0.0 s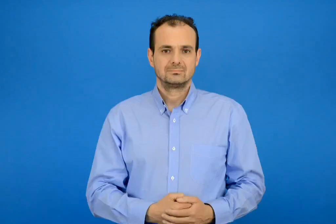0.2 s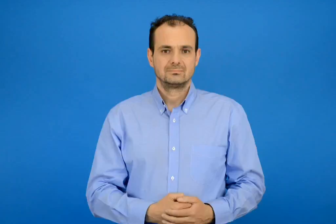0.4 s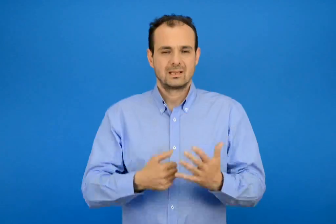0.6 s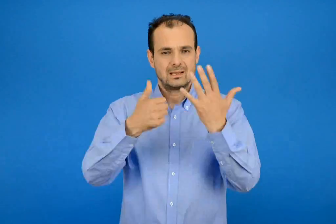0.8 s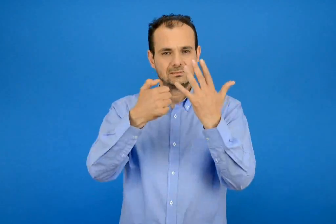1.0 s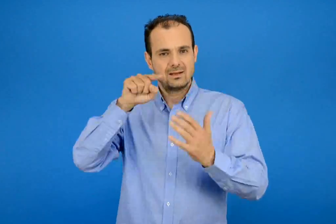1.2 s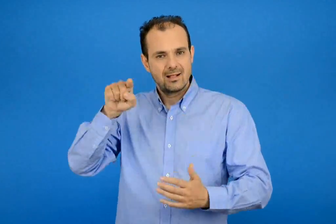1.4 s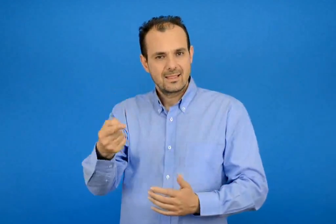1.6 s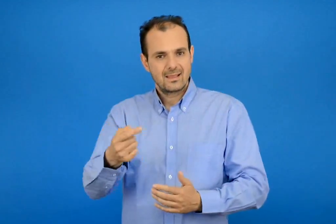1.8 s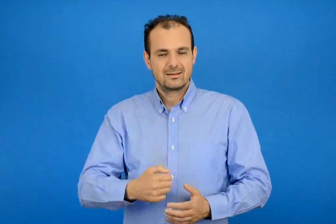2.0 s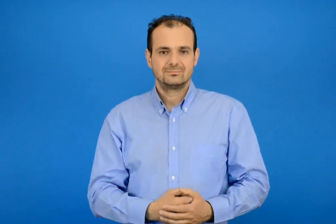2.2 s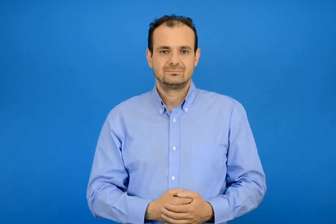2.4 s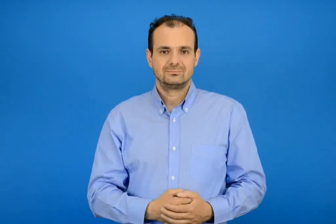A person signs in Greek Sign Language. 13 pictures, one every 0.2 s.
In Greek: εξήντα εννιά
